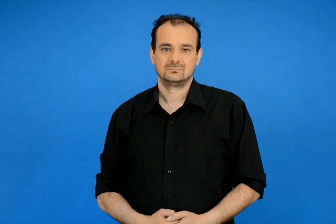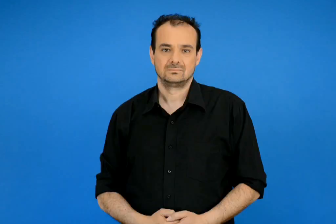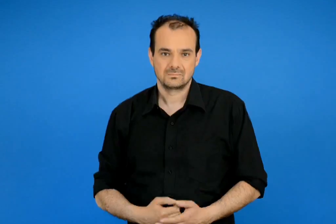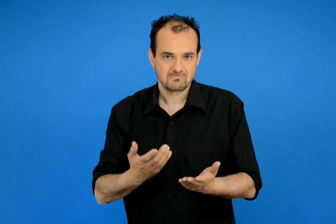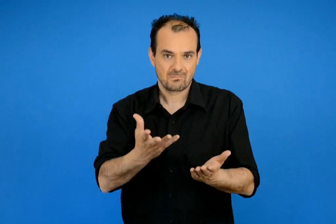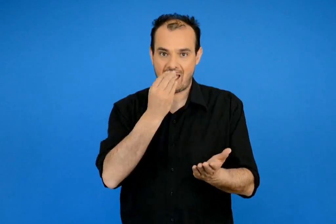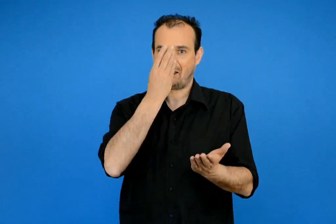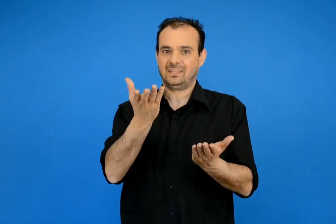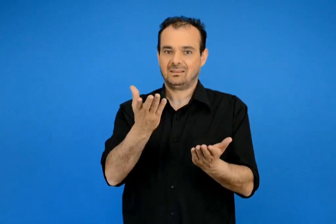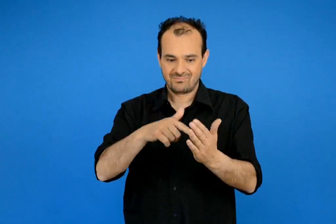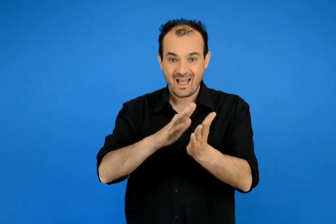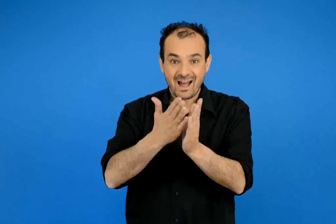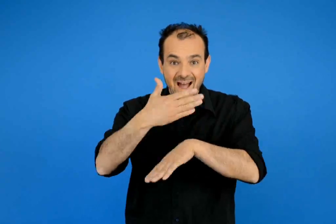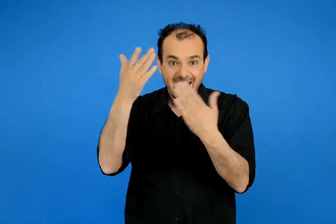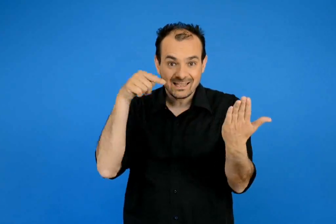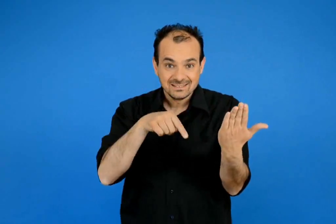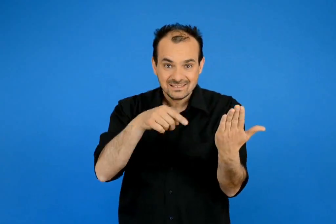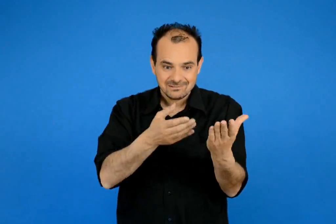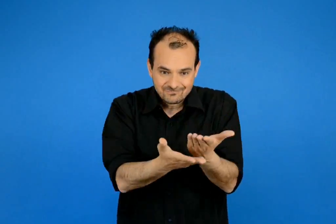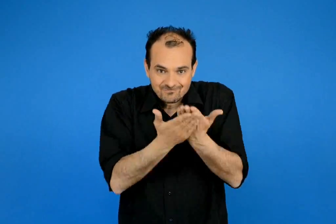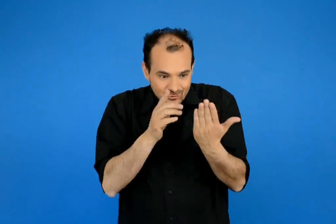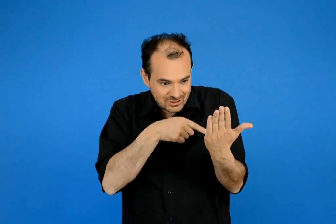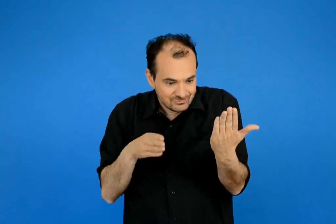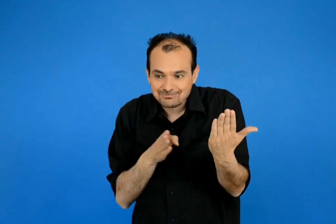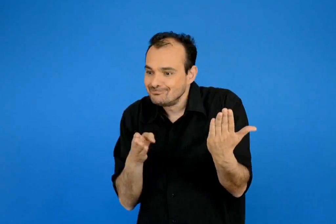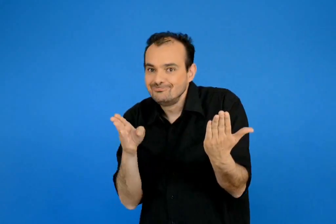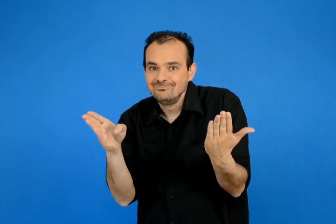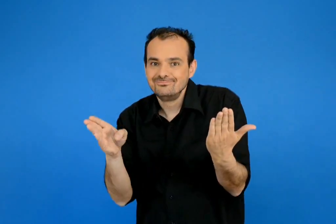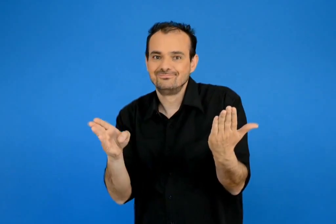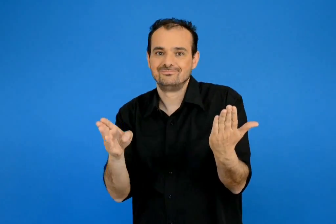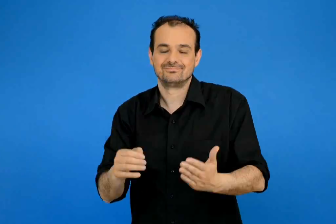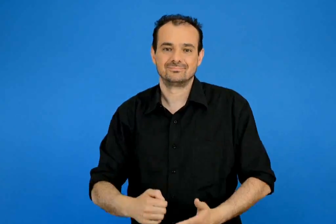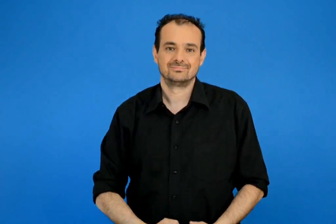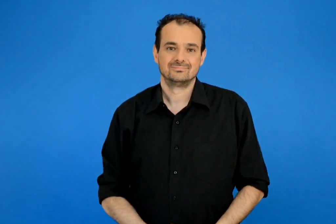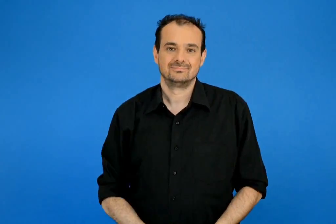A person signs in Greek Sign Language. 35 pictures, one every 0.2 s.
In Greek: ανθή θα μας βοηθήσει ο χάρτης
